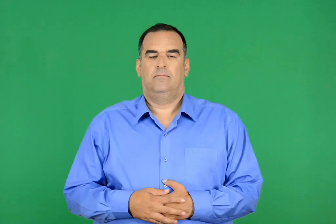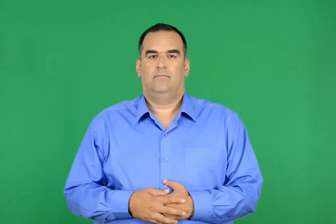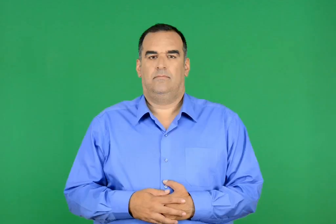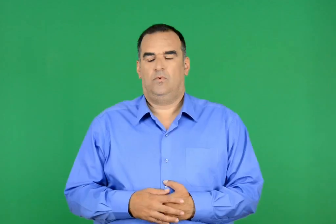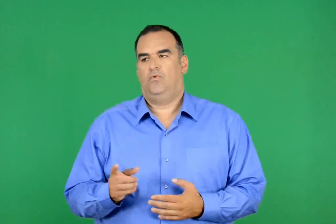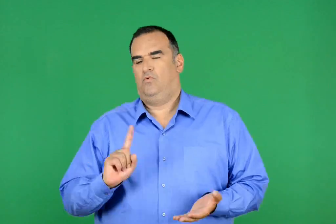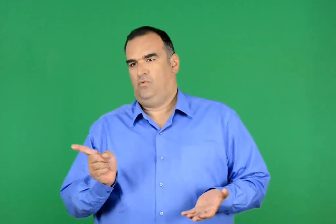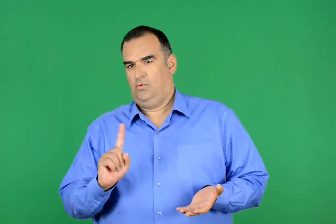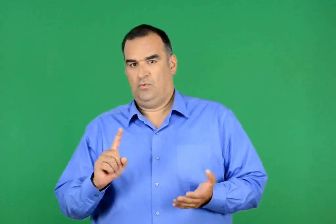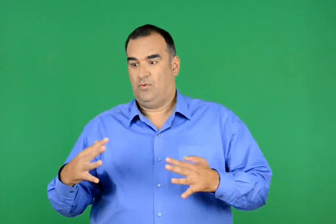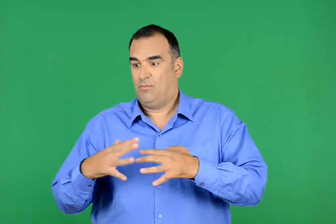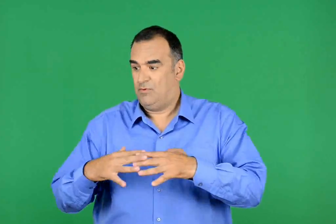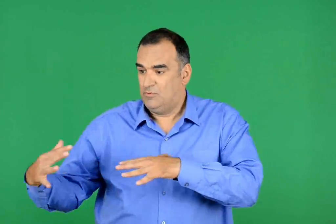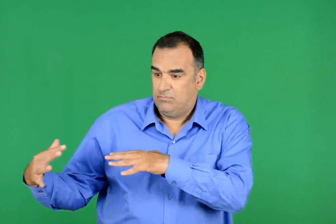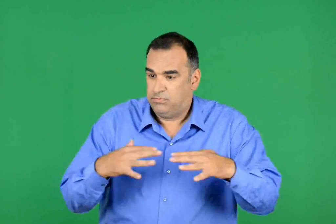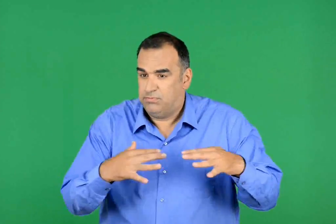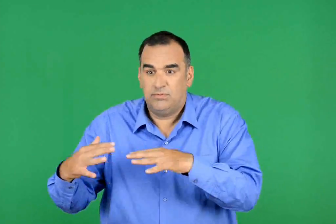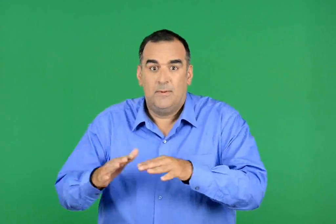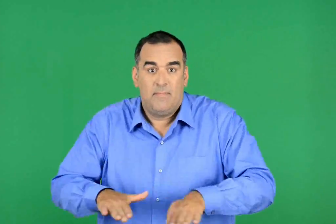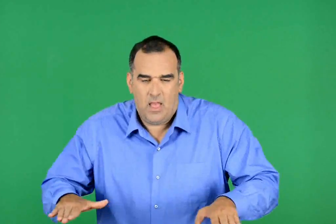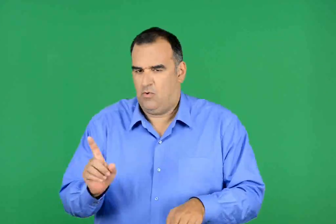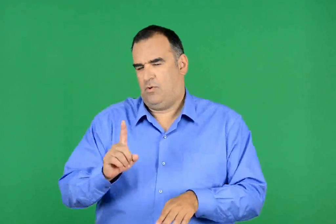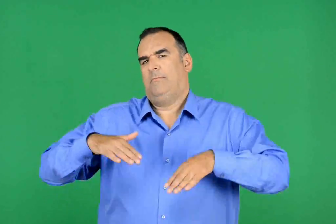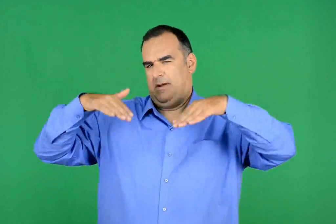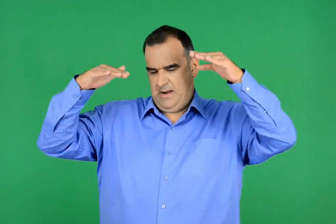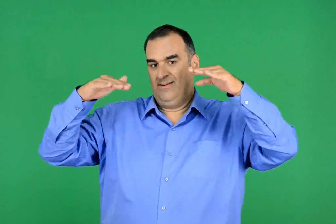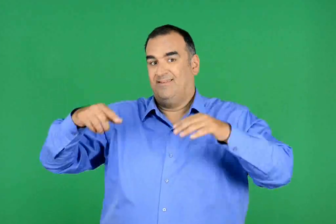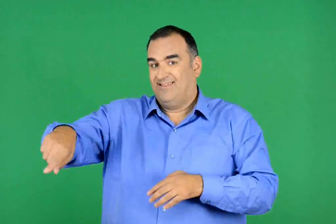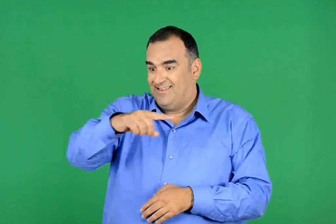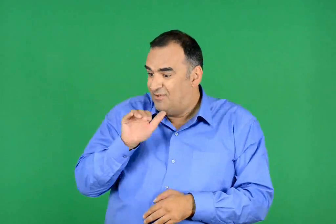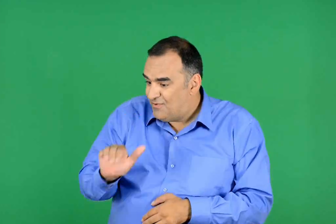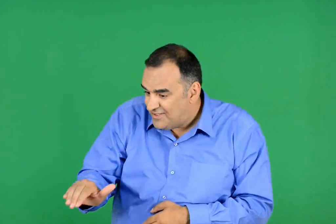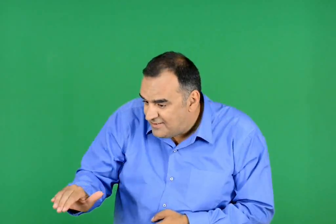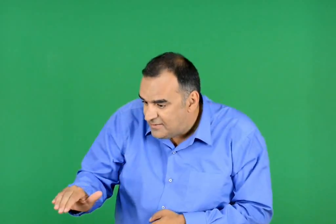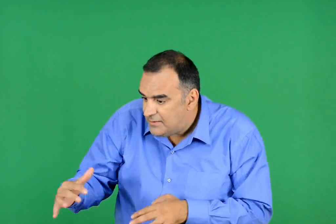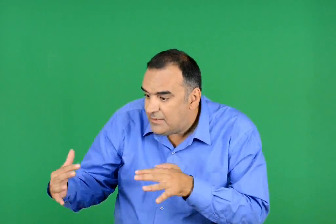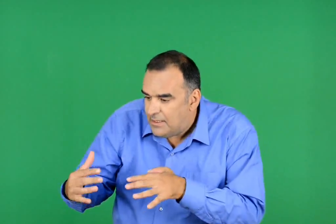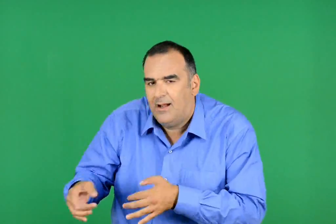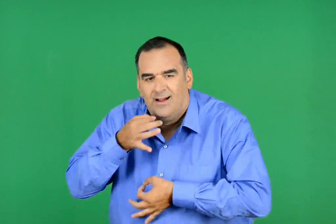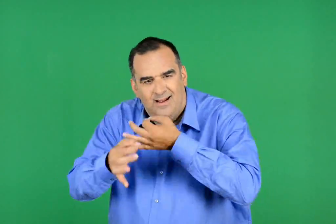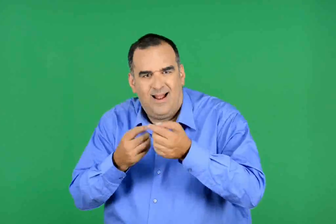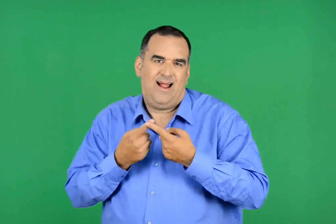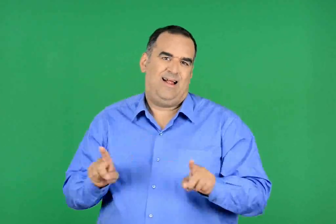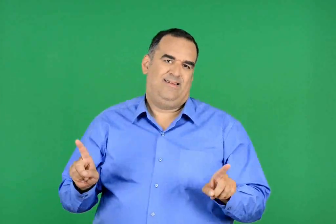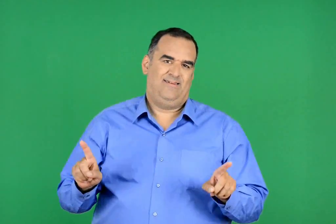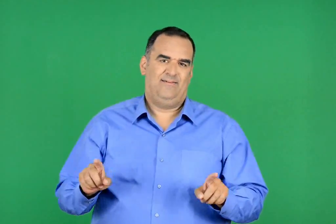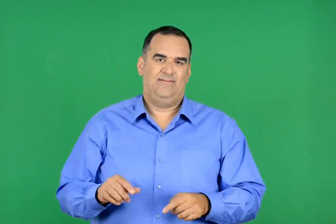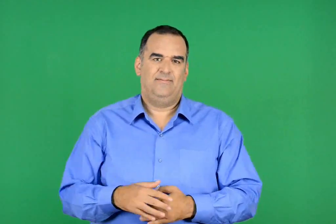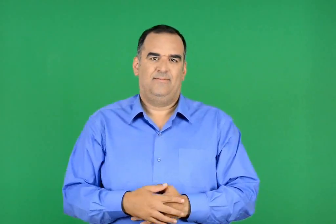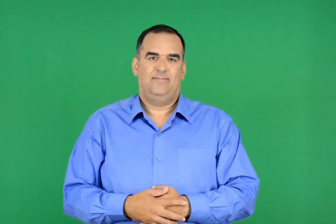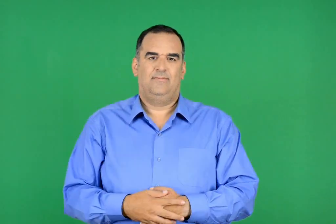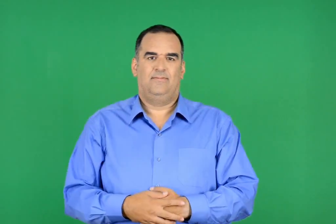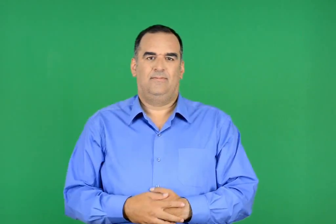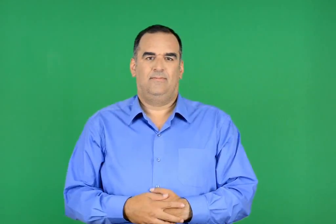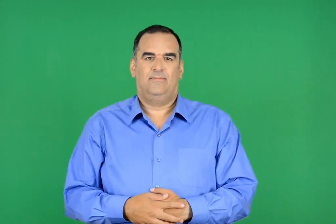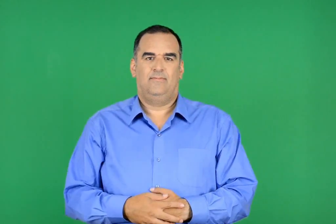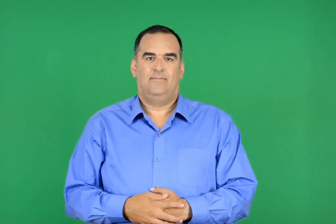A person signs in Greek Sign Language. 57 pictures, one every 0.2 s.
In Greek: όχι , προς θεού , η ανταλλαγή αυτή δε γινόταν από παιδιά. αν τα ρωτούσαν , θα ήταν όλα αλλιώτικα
